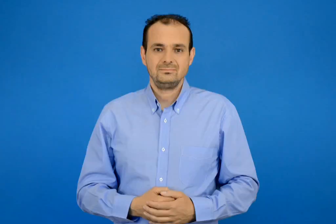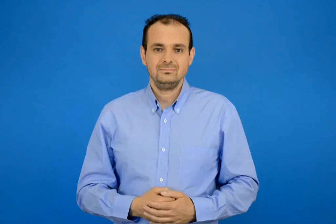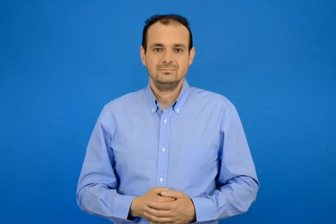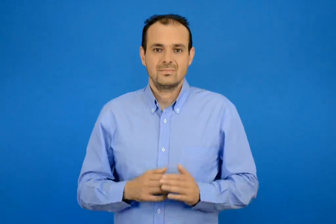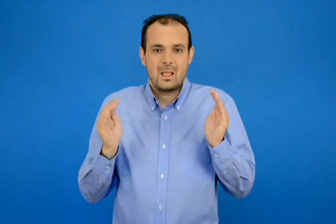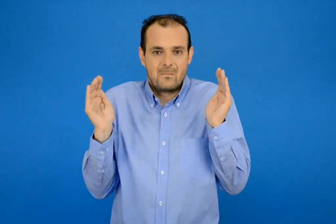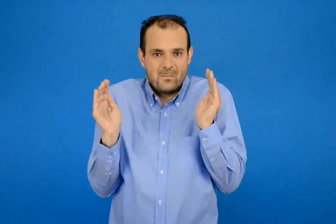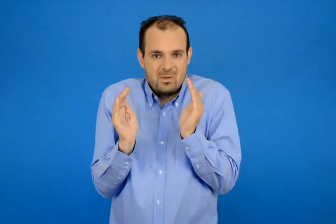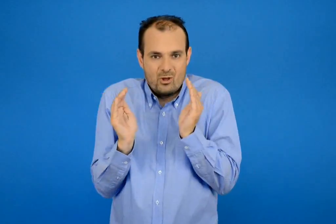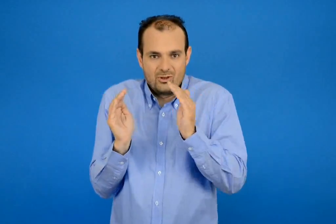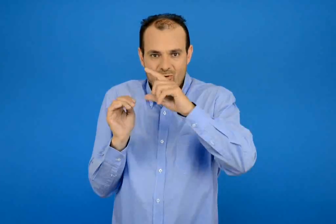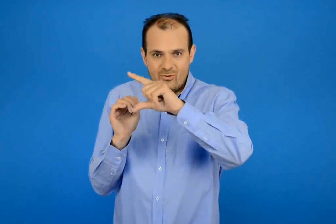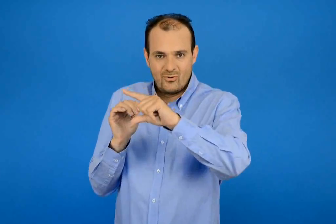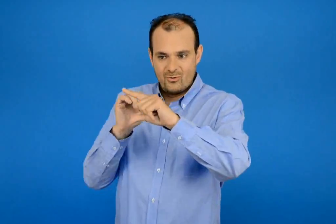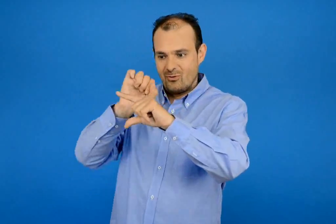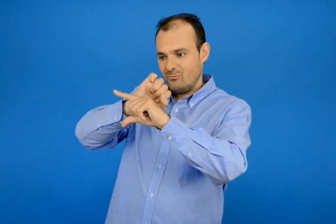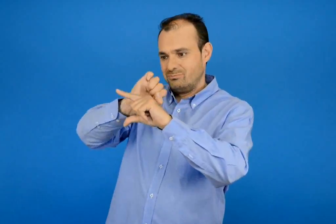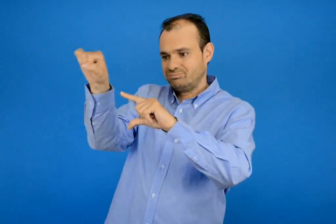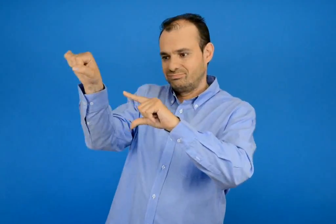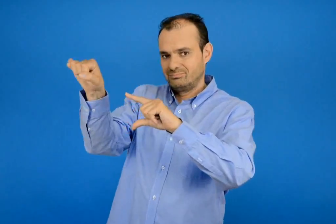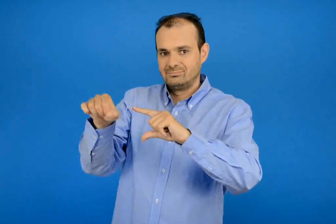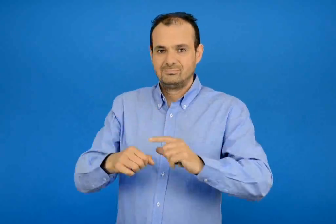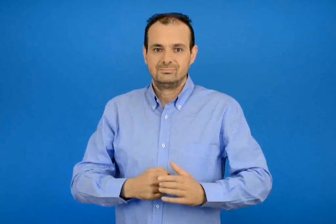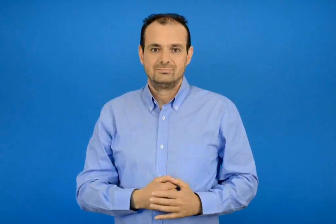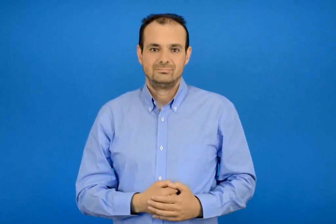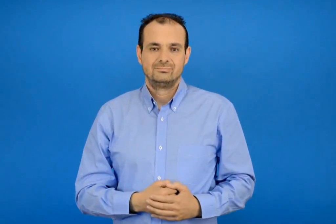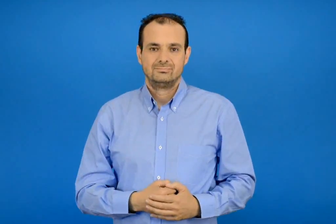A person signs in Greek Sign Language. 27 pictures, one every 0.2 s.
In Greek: μικρότερο από
